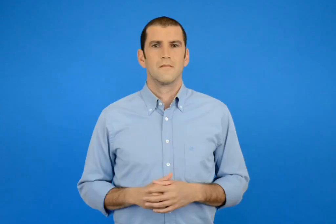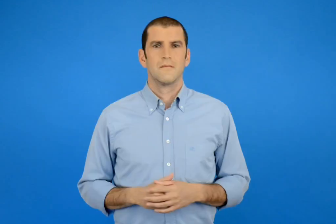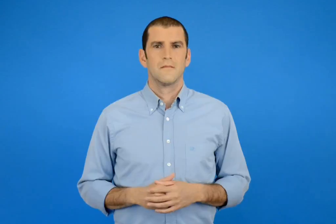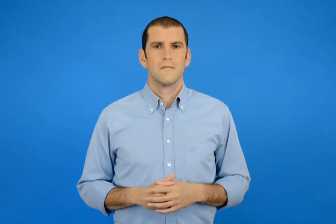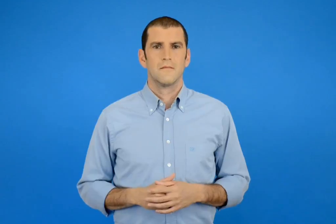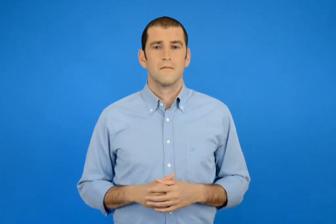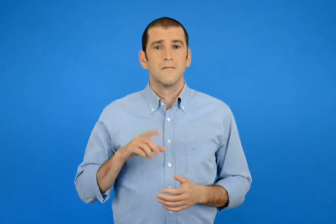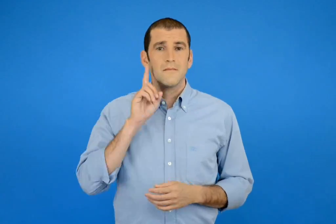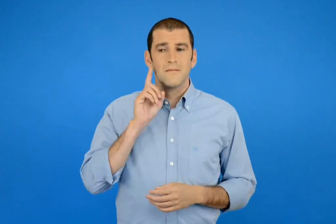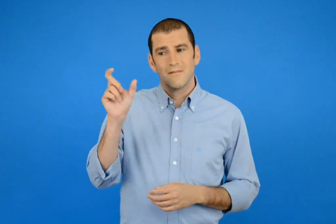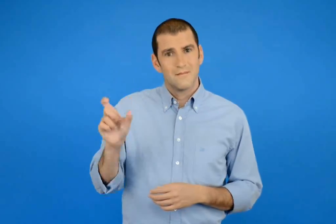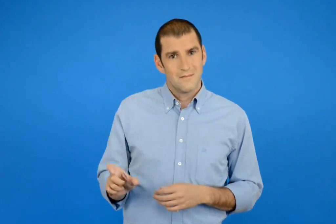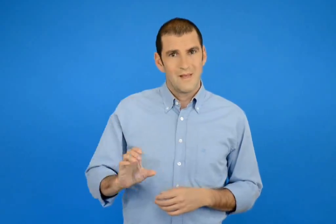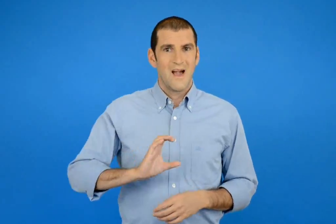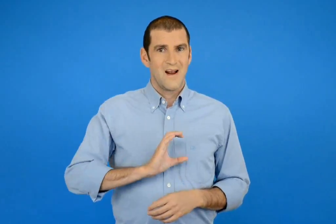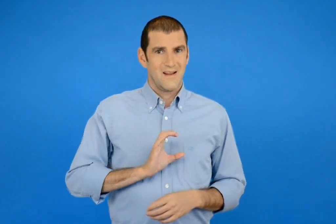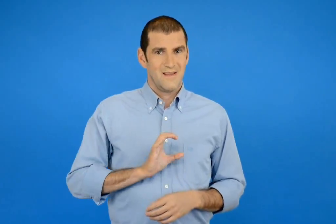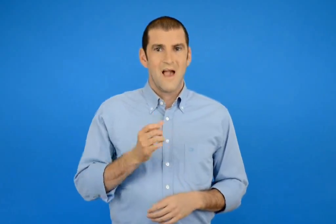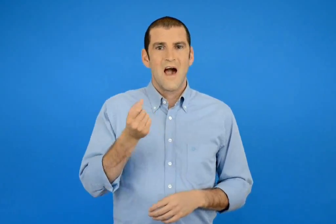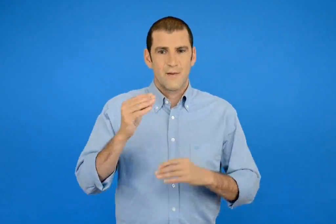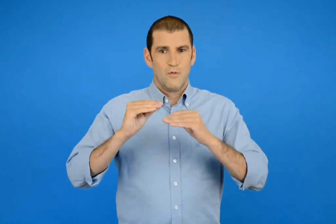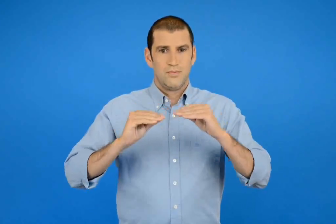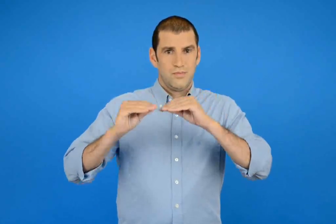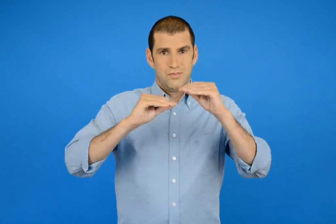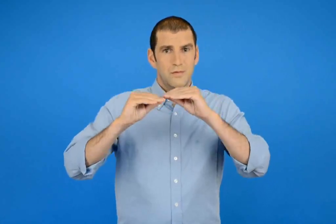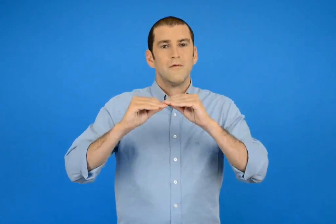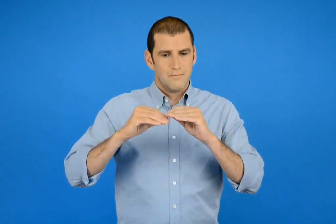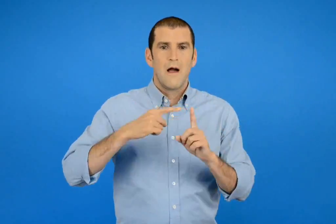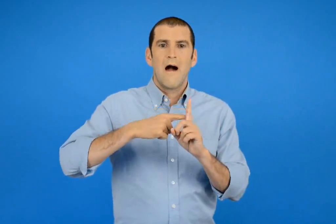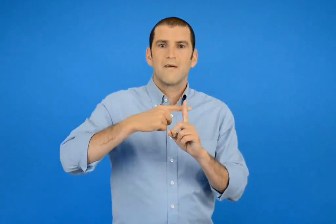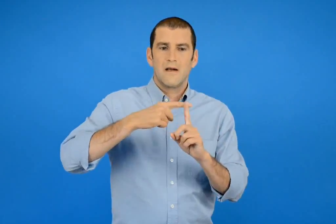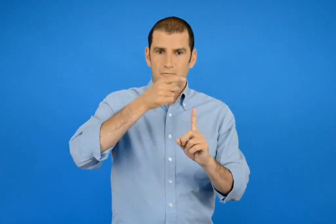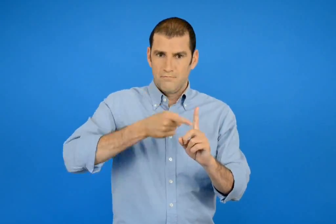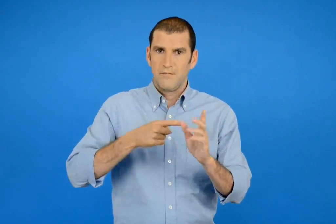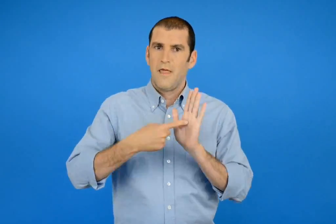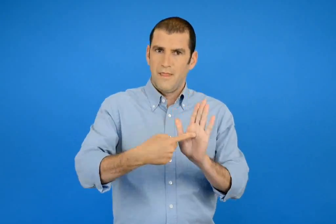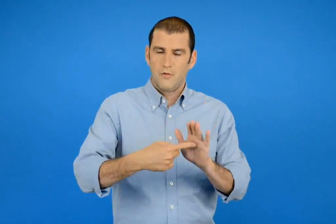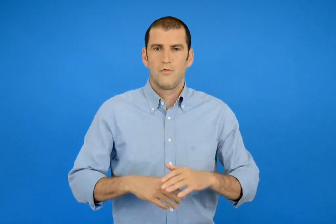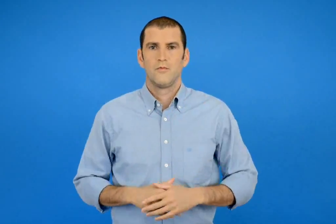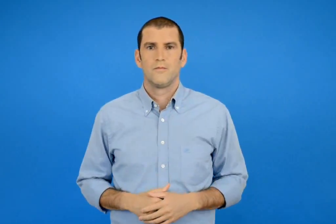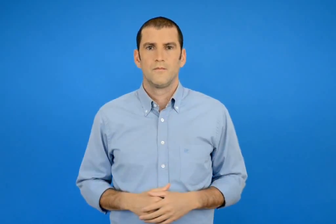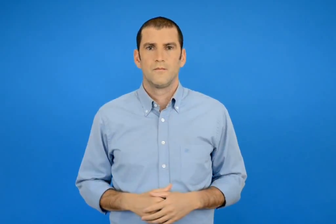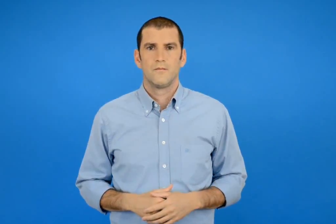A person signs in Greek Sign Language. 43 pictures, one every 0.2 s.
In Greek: δείχνω στον κάθετο άβακα τον αριθμό που έφτιαξε η ελένη
